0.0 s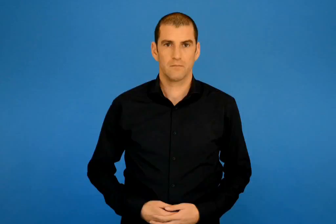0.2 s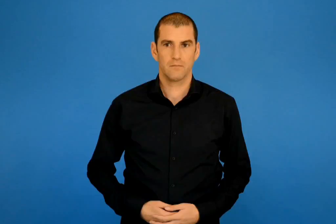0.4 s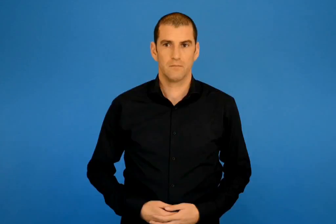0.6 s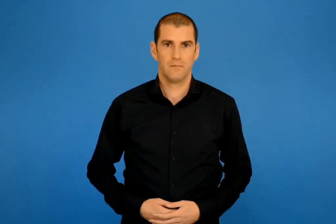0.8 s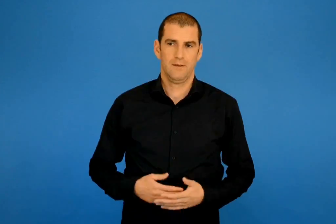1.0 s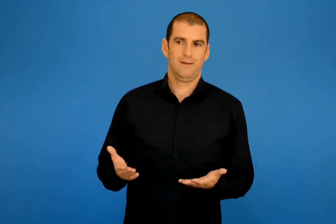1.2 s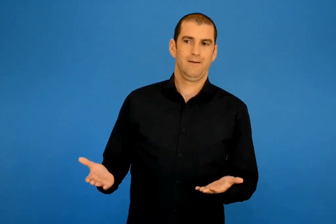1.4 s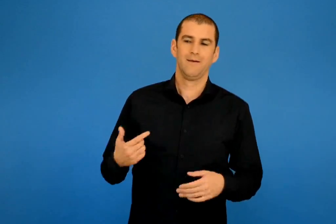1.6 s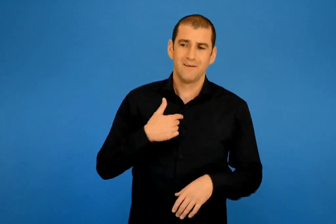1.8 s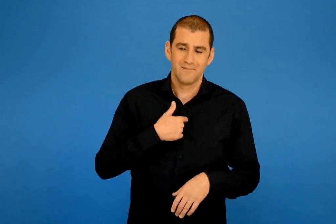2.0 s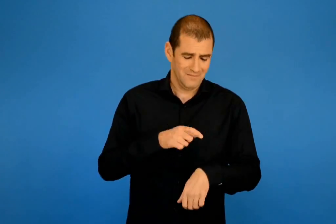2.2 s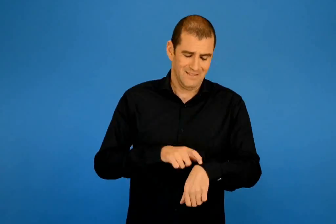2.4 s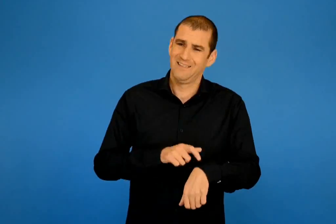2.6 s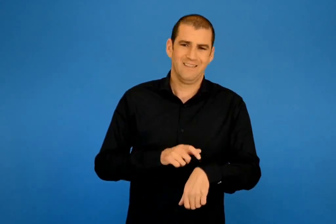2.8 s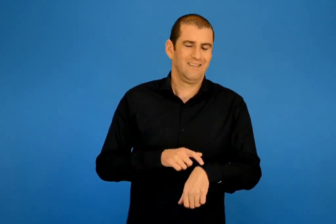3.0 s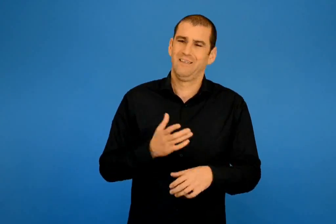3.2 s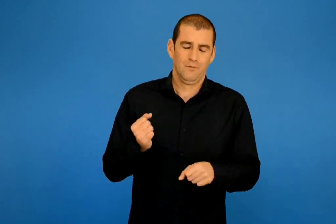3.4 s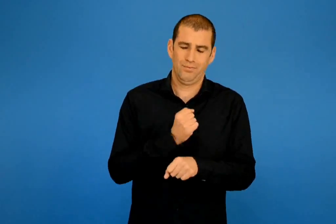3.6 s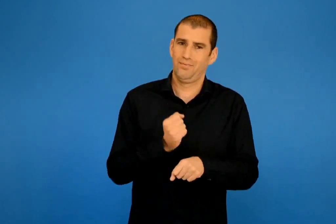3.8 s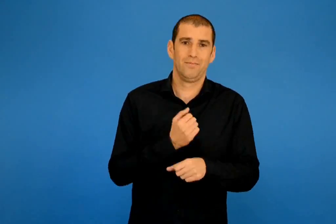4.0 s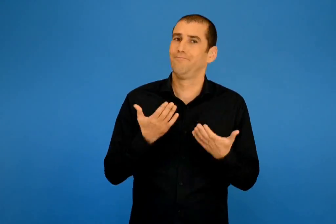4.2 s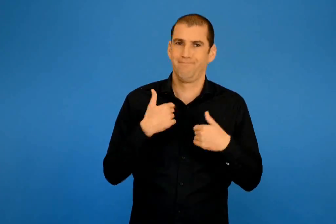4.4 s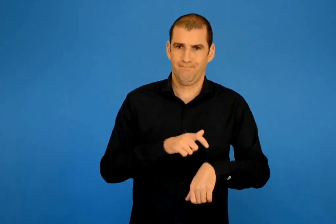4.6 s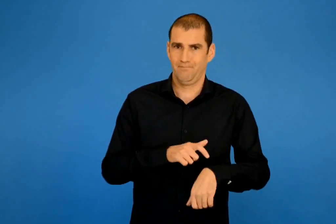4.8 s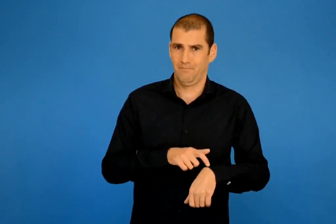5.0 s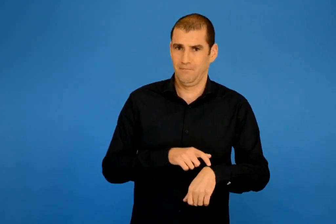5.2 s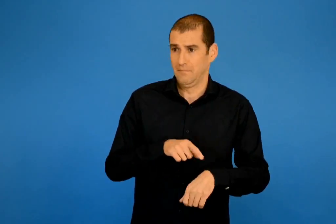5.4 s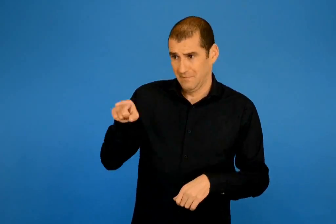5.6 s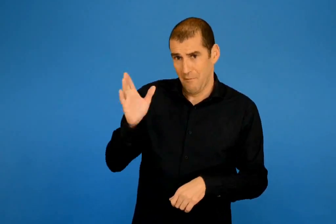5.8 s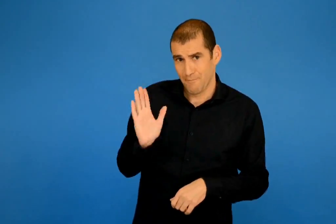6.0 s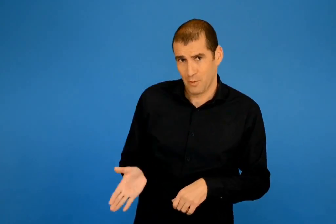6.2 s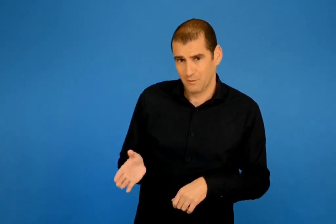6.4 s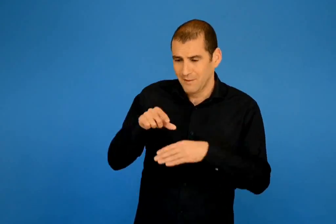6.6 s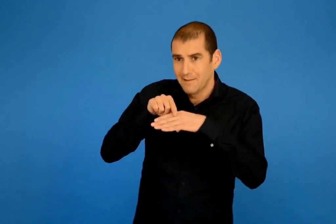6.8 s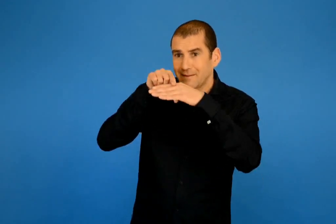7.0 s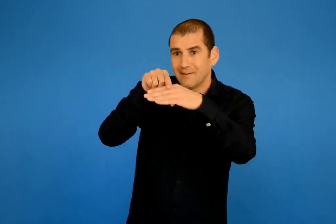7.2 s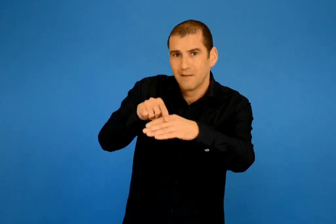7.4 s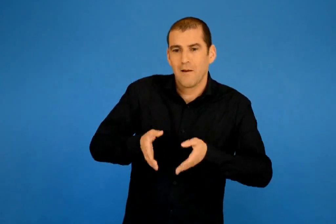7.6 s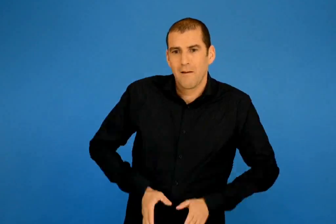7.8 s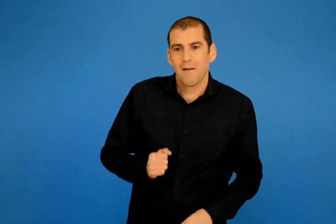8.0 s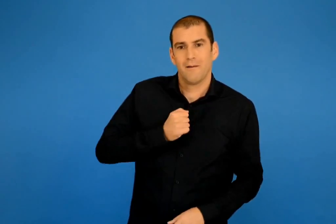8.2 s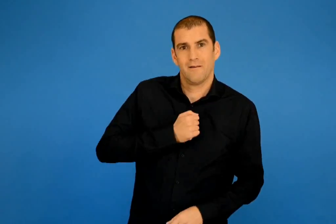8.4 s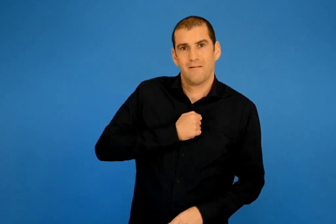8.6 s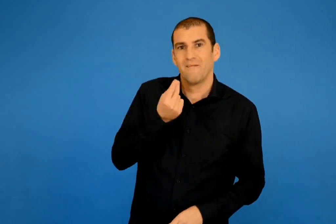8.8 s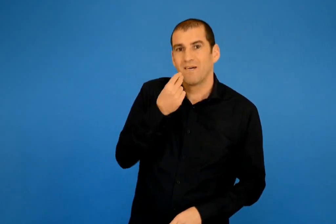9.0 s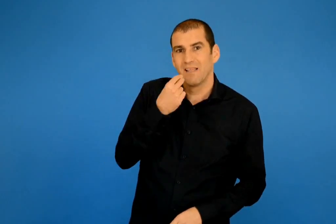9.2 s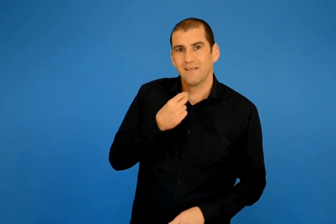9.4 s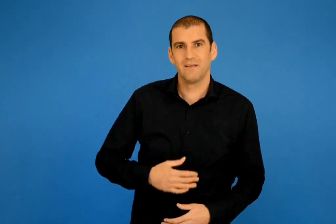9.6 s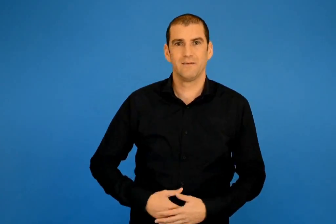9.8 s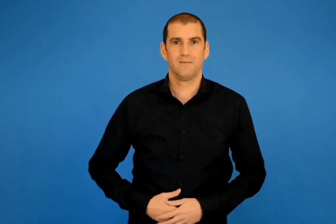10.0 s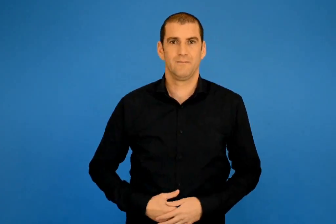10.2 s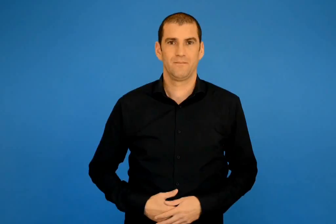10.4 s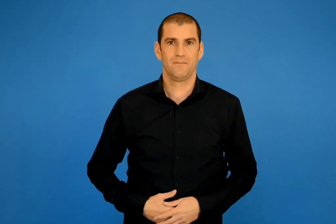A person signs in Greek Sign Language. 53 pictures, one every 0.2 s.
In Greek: να χάρεις τα ματιά σου γείτονα έχω πολλή δουλειά και σε παρακαλώ να πάρεις και του μωρού μου το φαΐ του
